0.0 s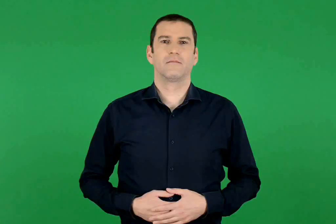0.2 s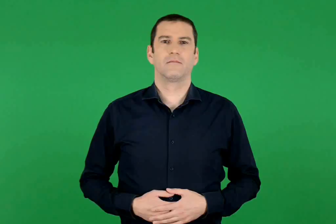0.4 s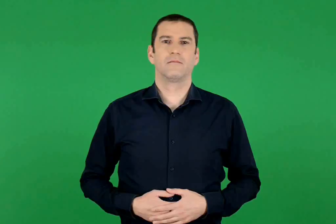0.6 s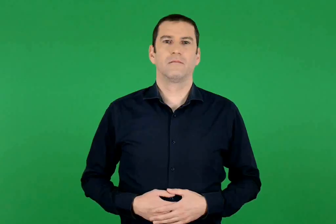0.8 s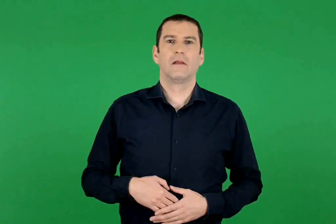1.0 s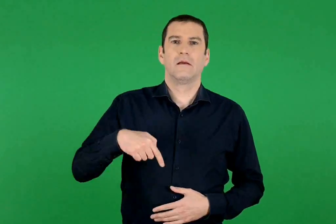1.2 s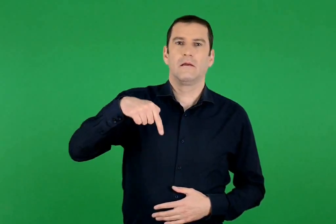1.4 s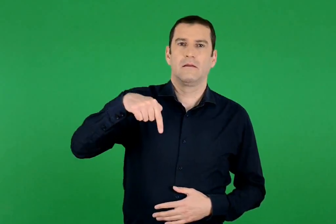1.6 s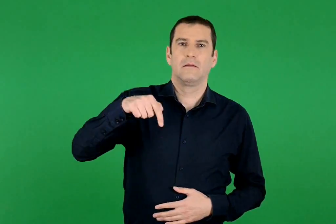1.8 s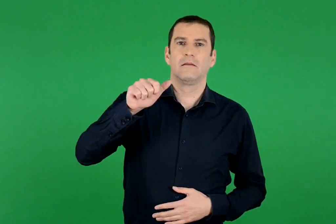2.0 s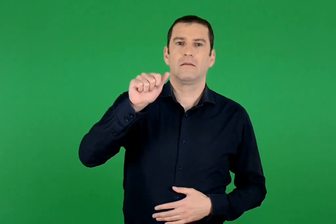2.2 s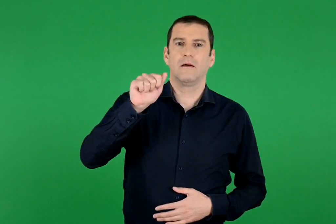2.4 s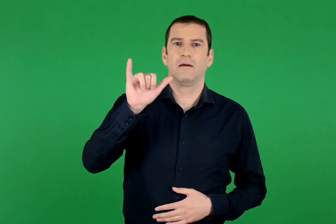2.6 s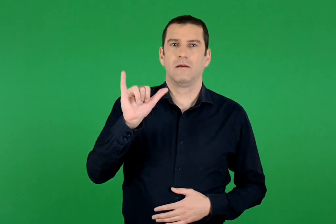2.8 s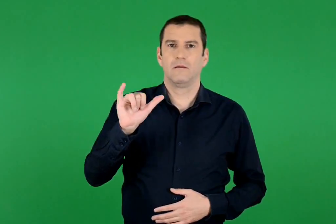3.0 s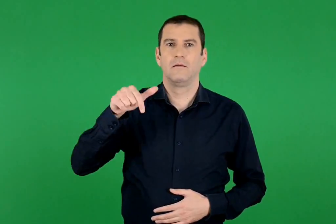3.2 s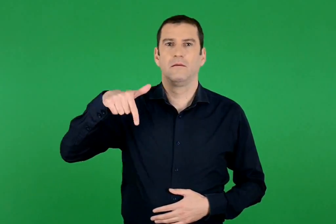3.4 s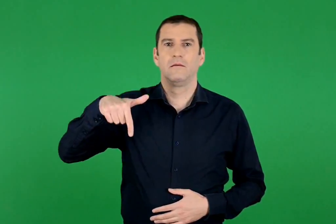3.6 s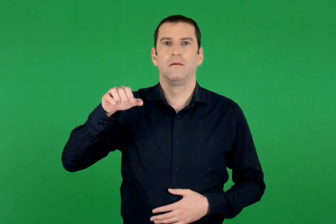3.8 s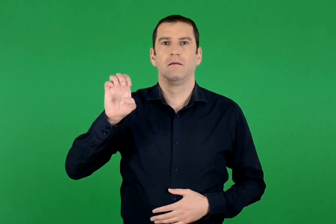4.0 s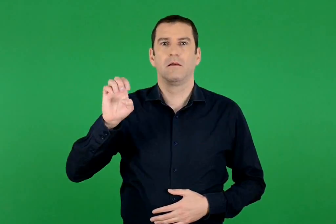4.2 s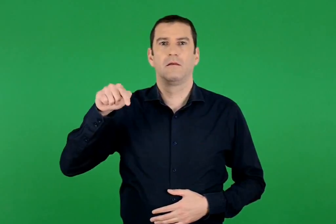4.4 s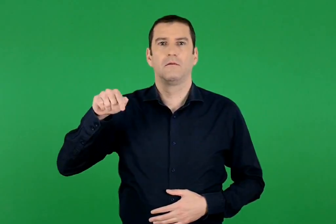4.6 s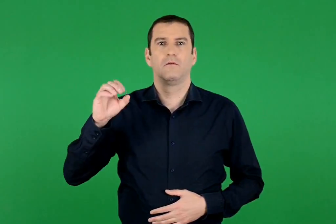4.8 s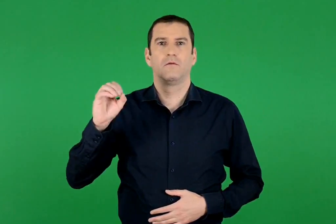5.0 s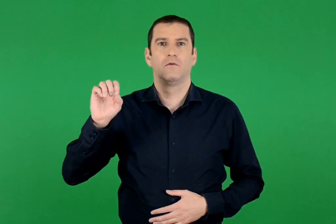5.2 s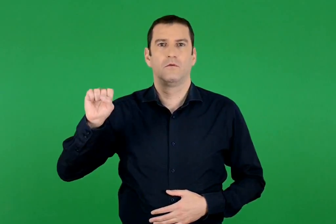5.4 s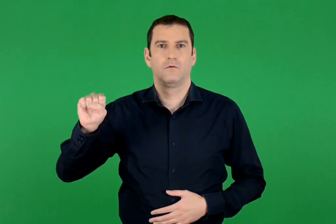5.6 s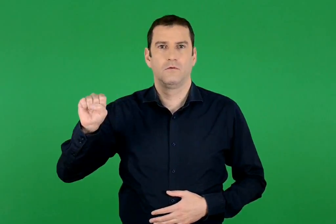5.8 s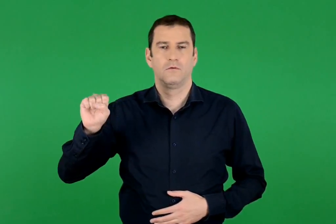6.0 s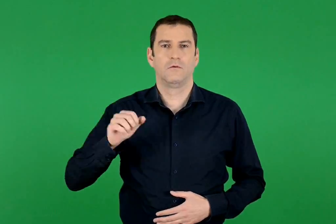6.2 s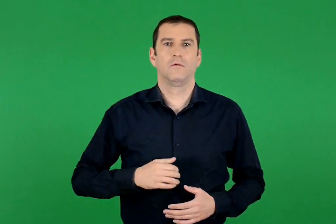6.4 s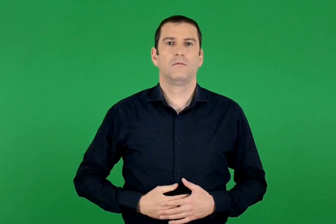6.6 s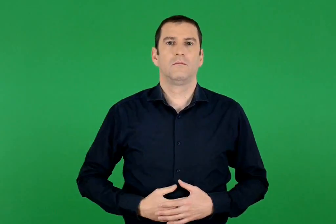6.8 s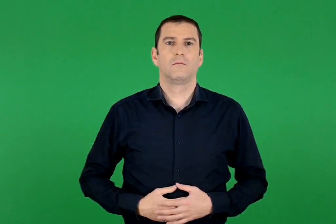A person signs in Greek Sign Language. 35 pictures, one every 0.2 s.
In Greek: ταΰγετος
